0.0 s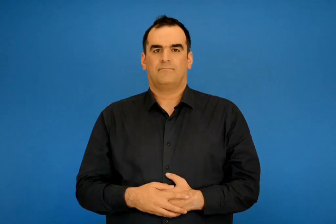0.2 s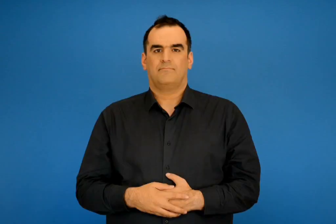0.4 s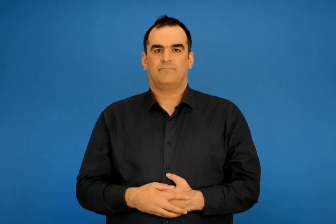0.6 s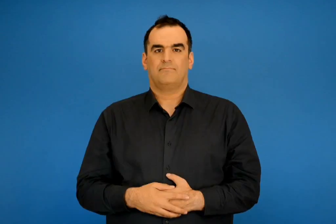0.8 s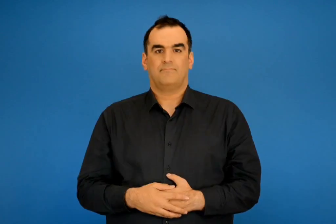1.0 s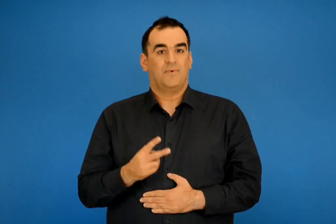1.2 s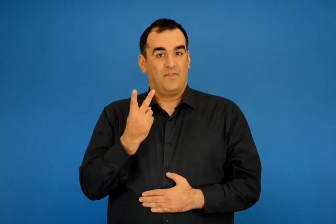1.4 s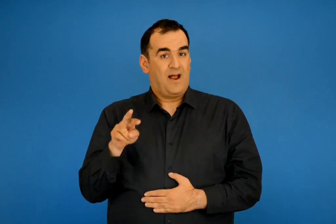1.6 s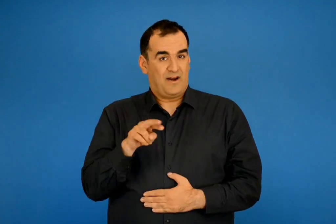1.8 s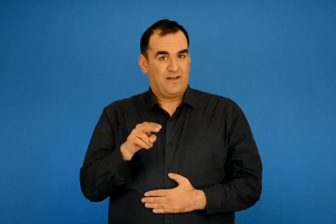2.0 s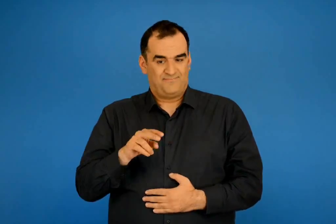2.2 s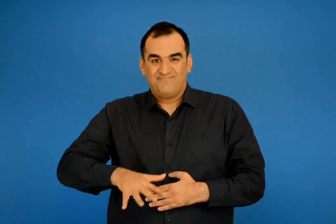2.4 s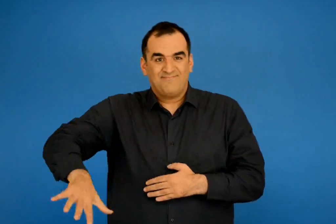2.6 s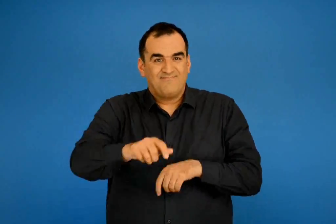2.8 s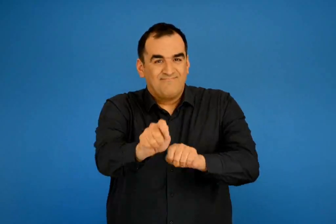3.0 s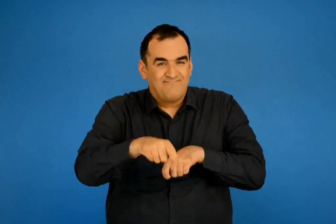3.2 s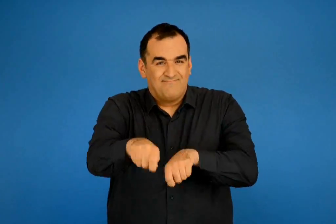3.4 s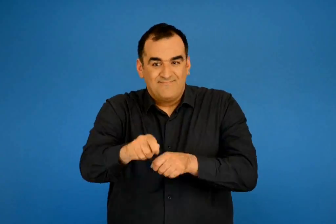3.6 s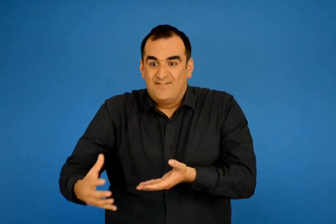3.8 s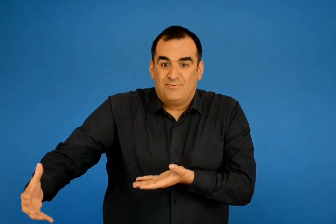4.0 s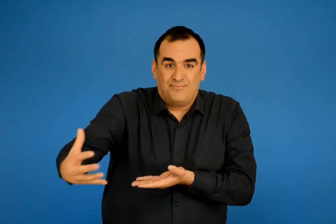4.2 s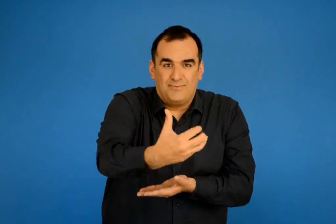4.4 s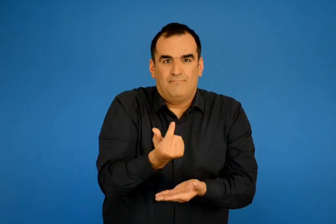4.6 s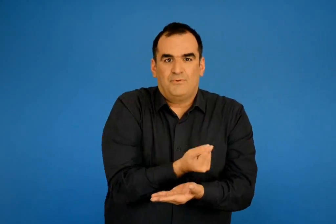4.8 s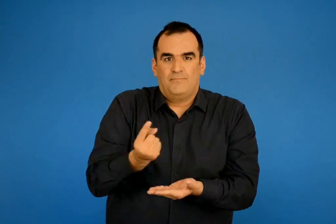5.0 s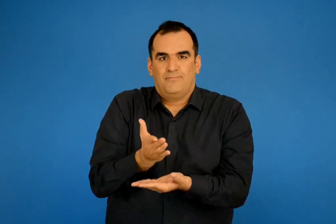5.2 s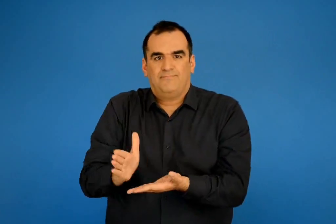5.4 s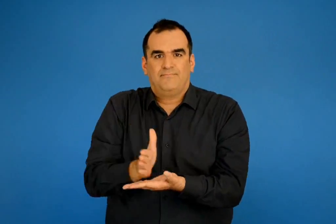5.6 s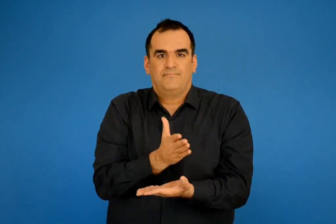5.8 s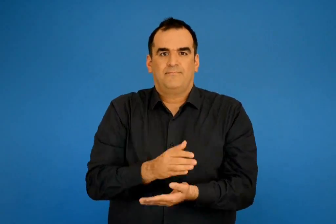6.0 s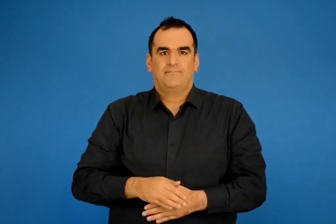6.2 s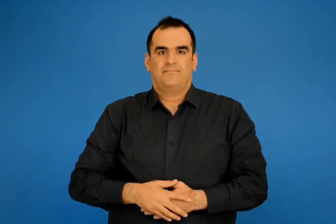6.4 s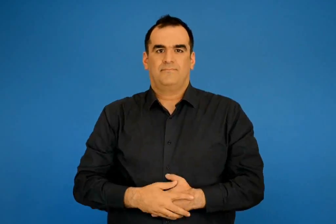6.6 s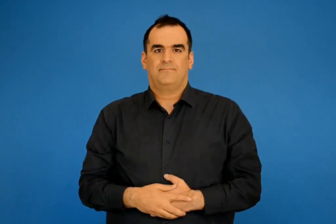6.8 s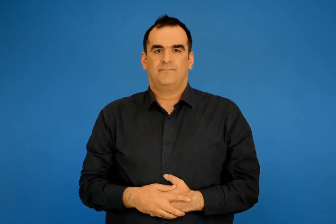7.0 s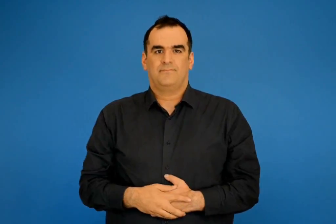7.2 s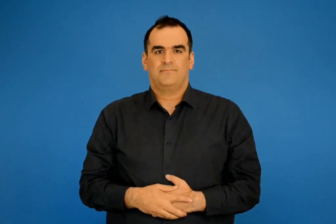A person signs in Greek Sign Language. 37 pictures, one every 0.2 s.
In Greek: δυο αδέρφια καλλιεργούσαν μαζί ένα κομμάτι γης και μοιράζονταν τη σοδειά
